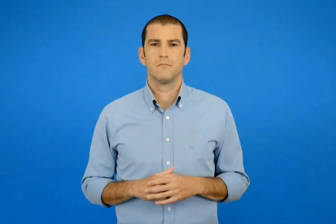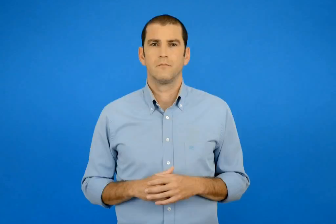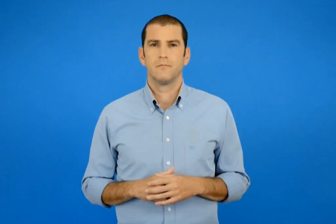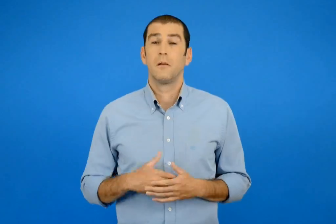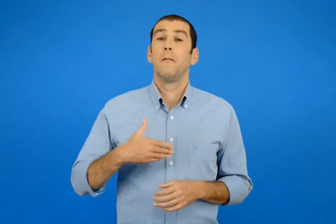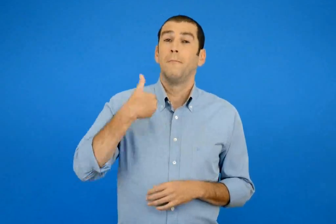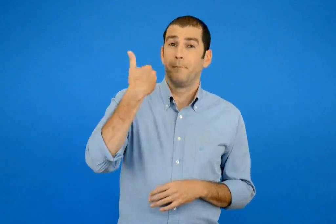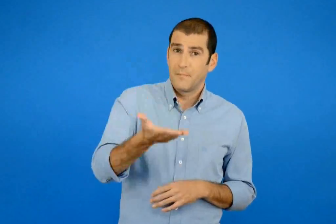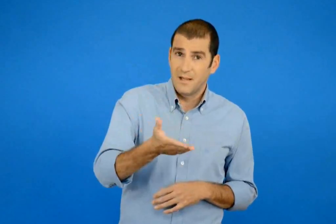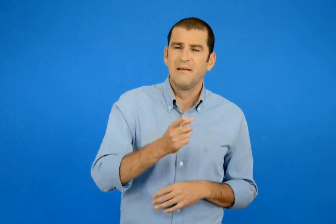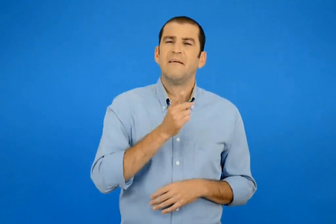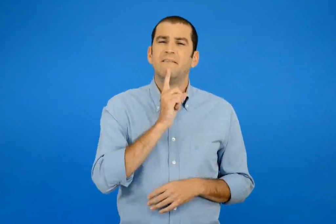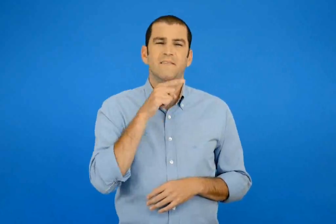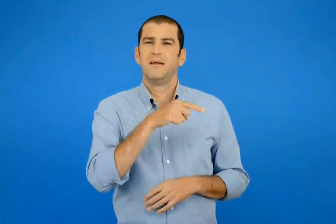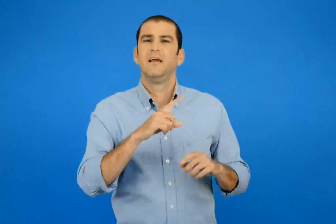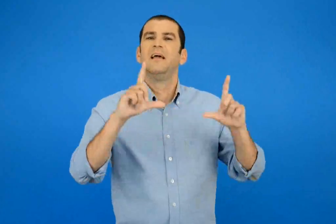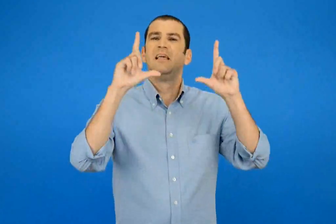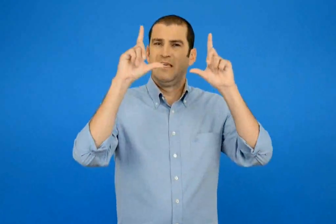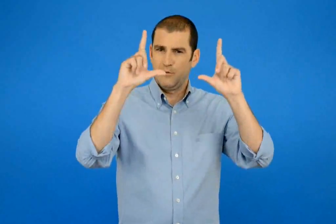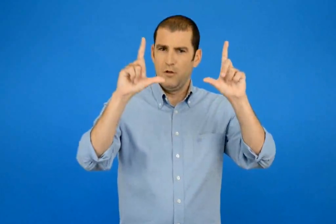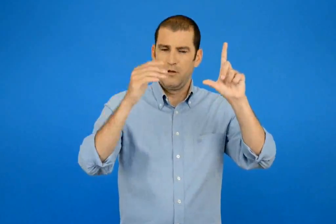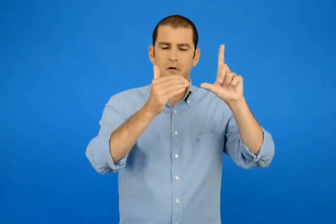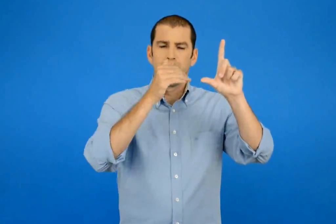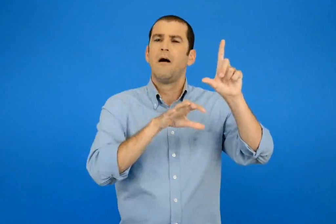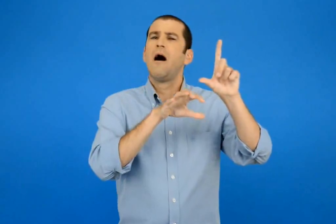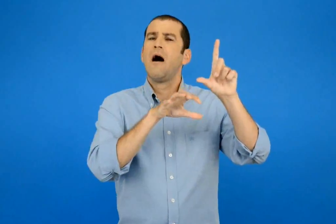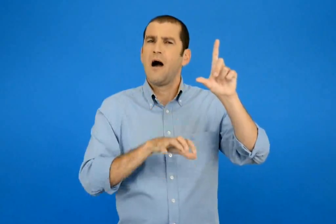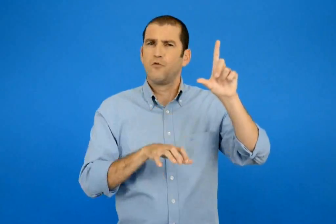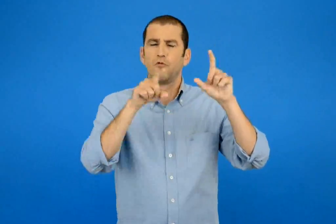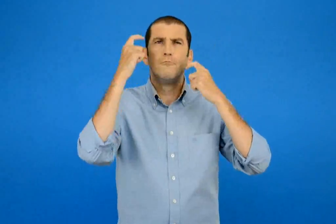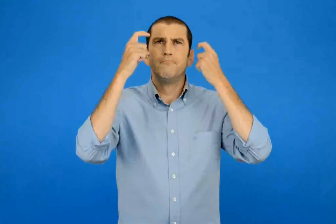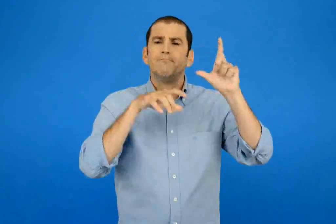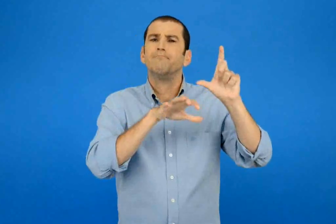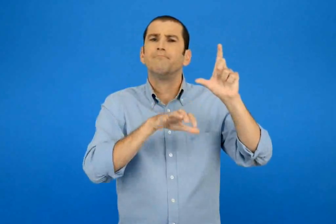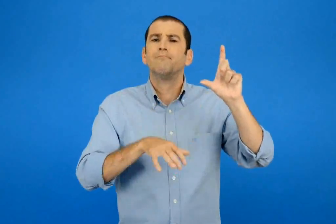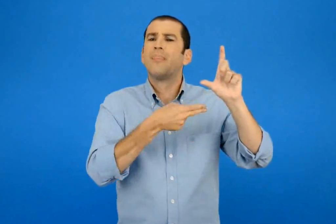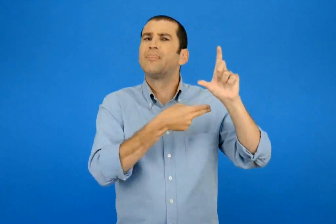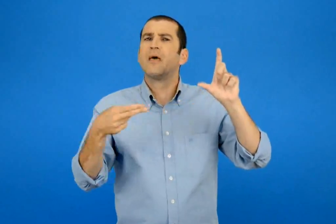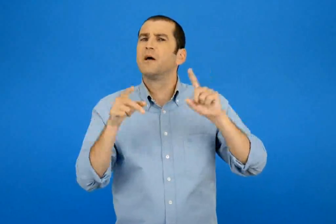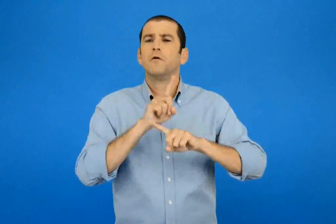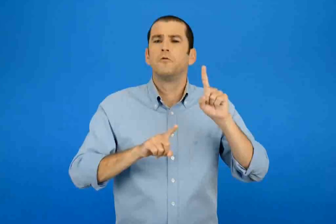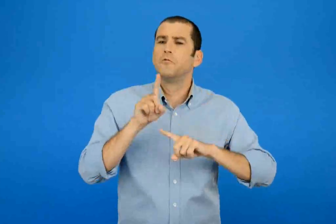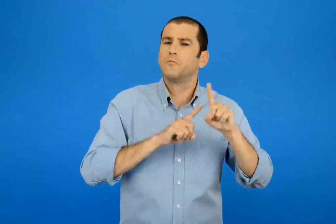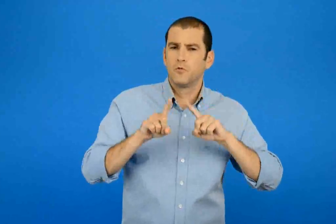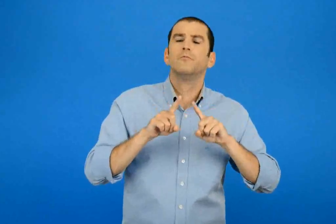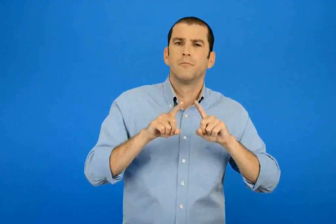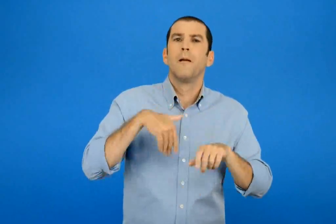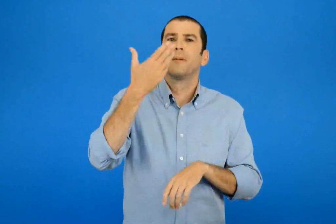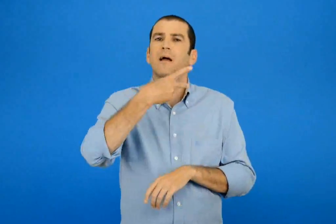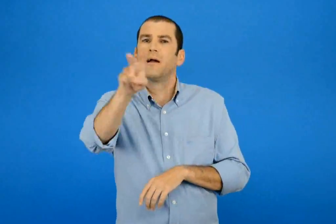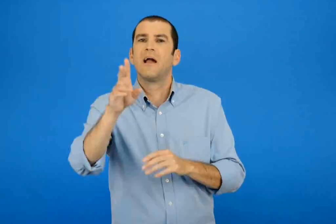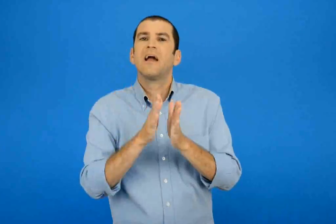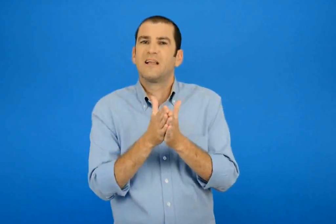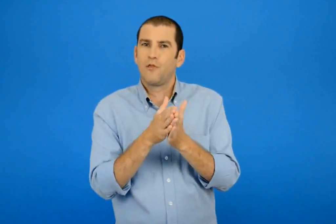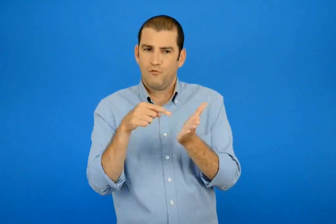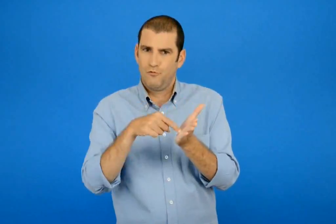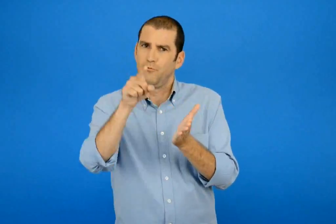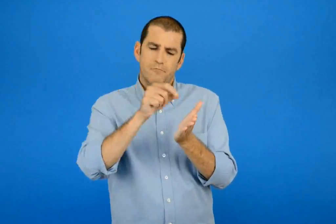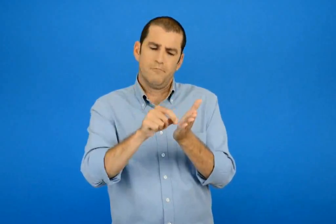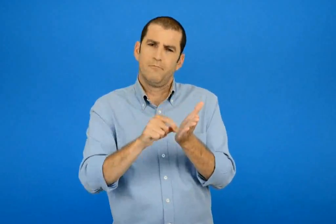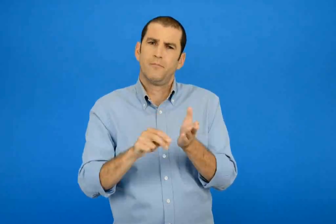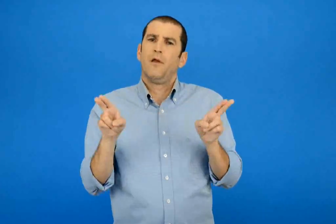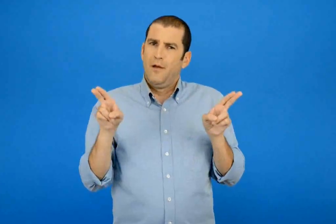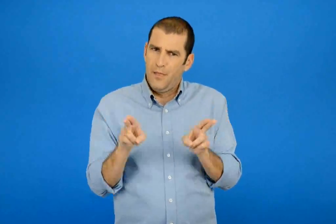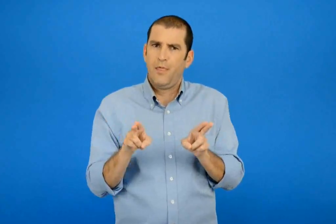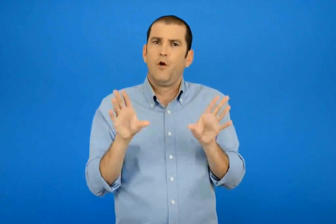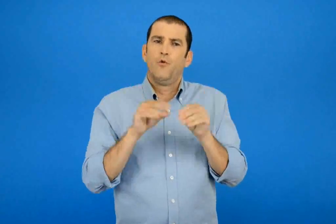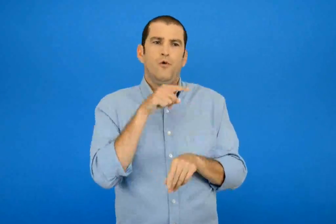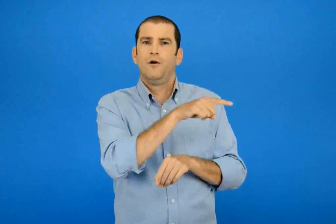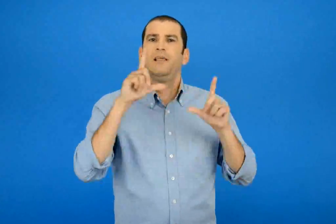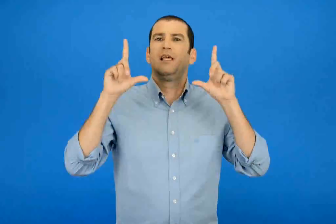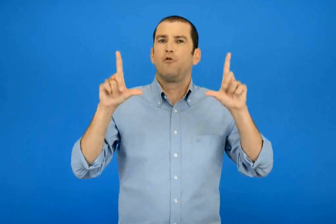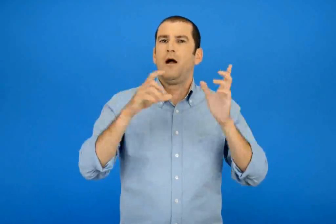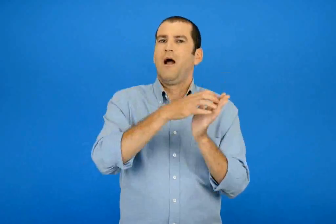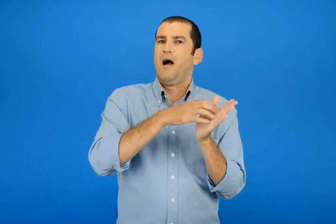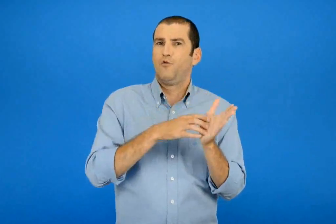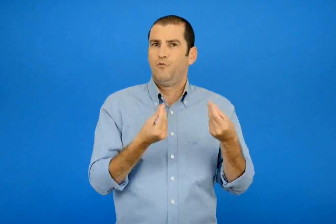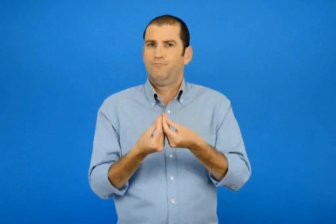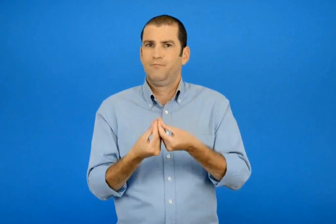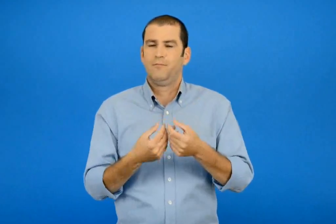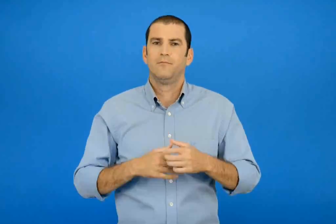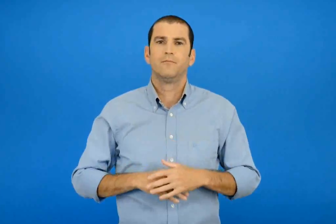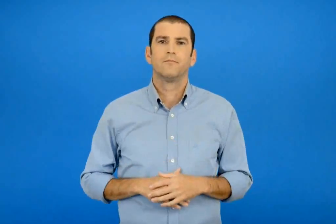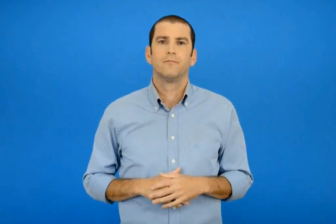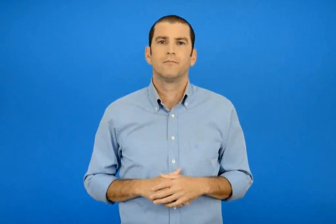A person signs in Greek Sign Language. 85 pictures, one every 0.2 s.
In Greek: έπειτα σκέψου ποιό μπορεί να ήταν το θέμα του άρθρου στο οποίο βρισκόταν η εικόνα και γράψε ένα σχετικό σύντομο κείμενο στο τετράδιο σου
